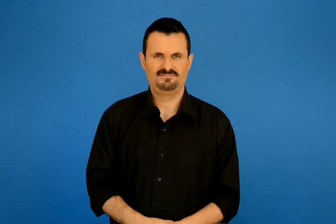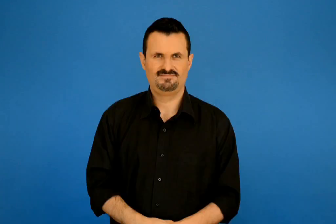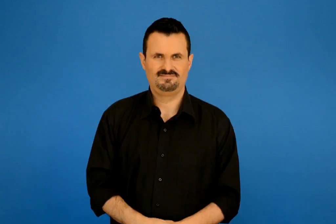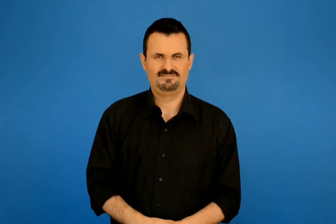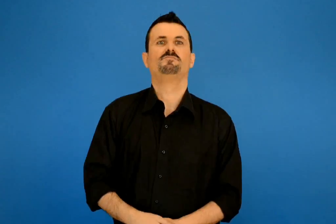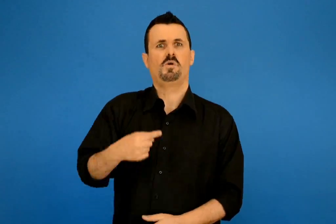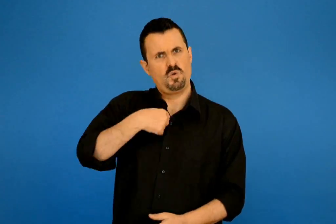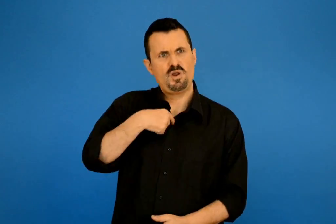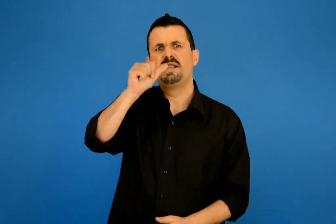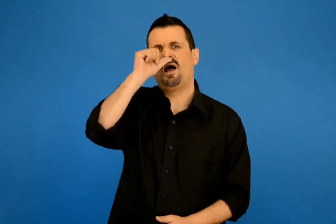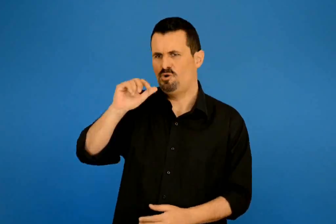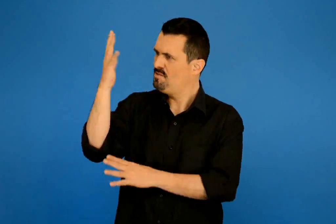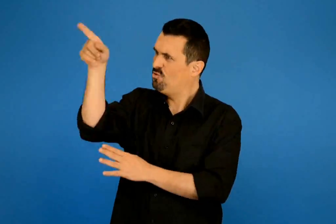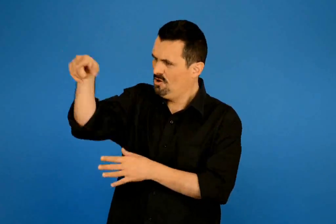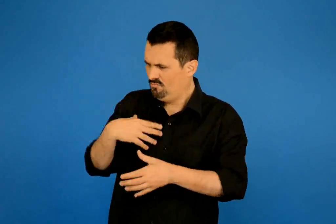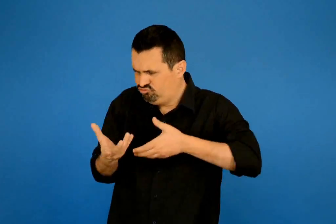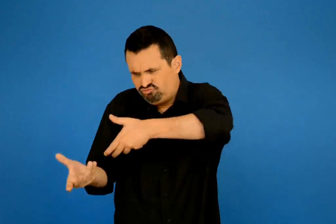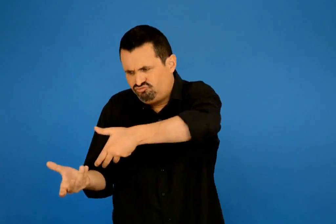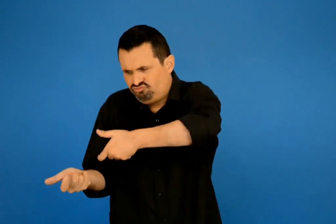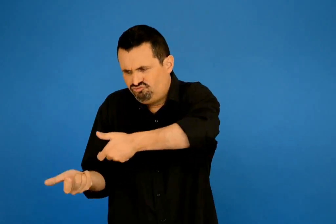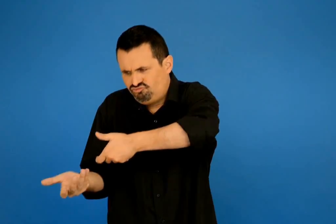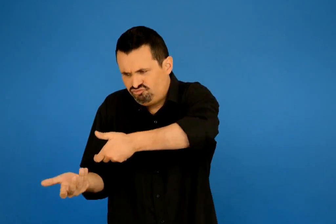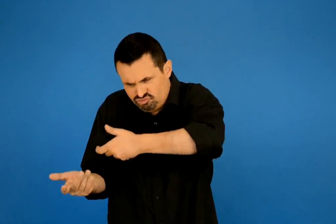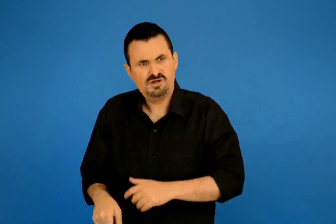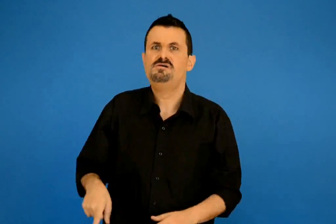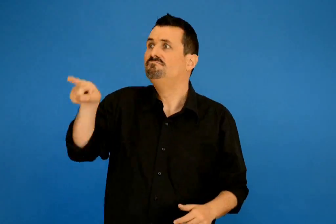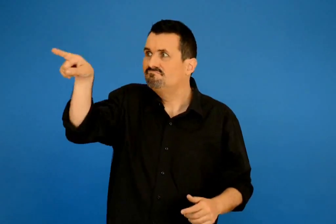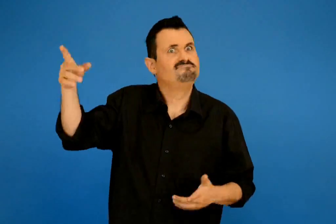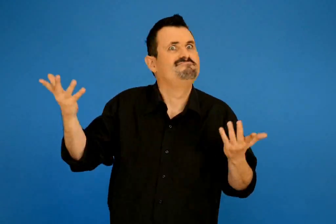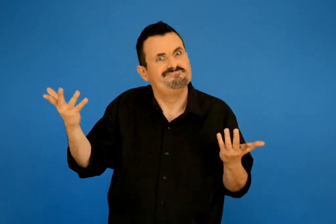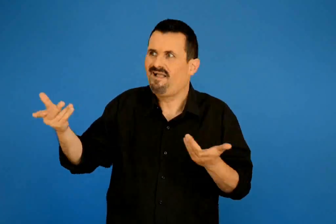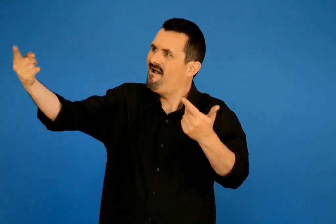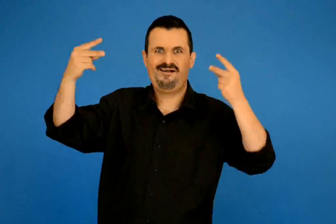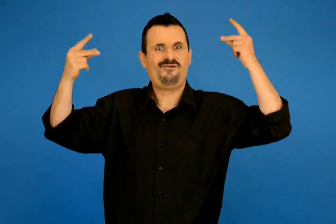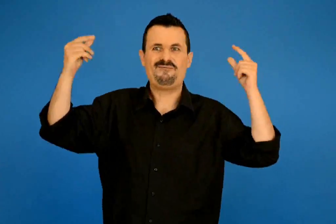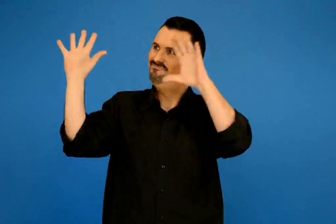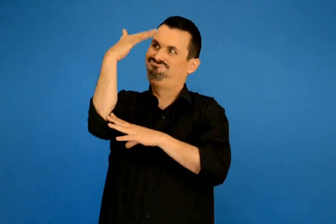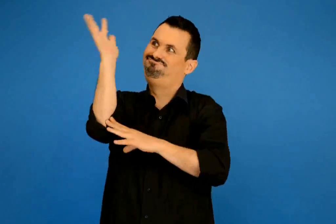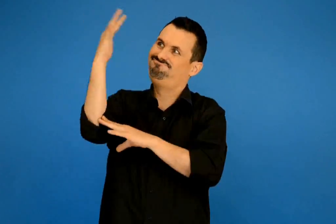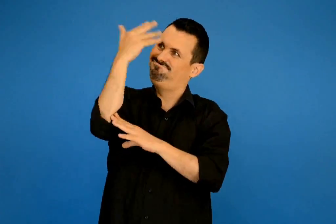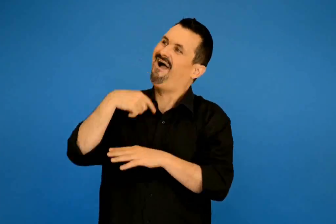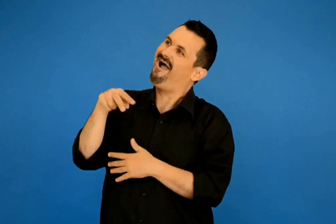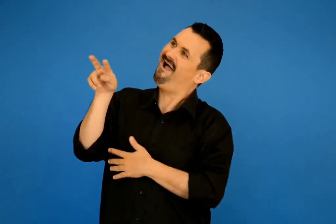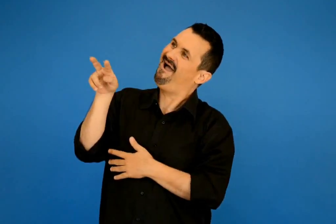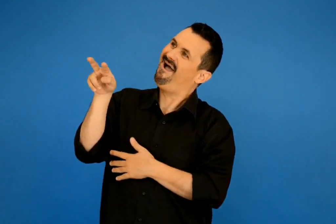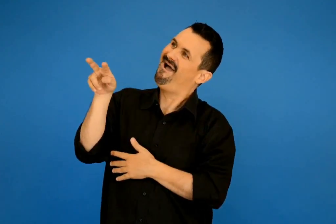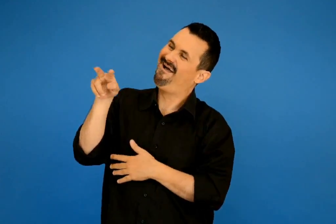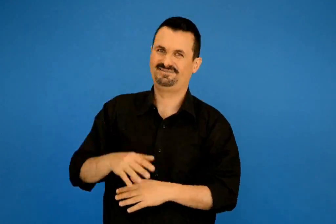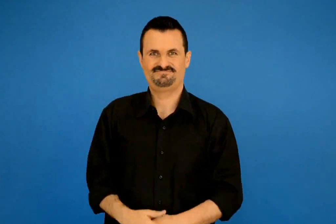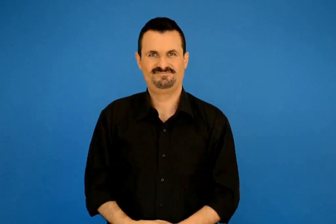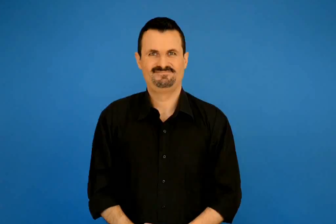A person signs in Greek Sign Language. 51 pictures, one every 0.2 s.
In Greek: να του δίνω εγώ νερό να μου δίνει αυτό χορό
